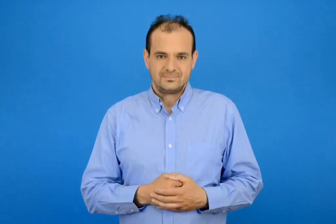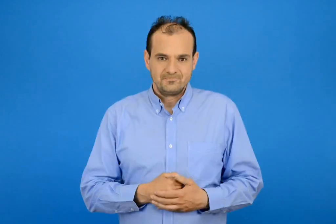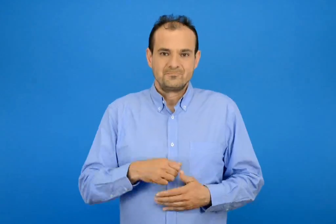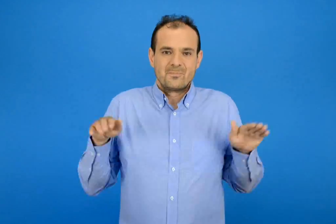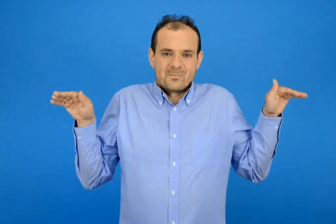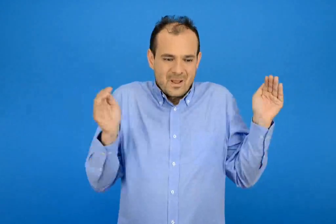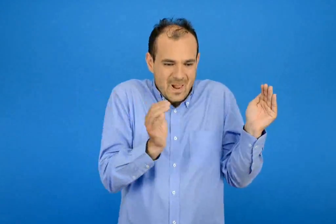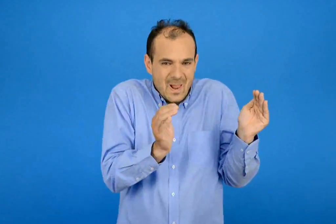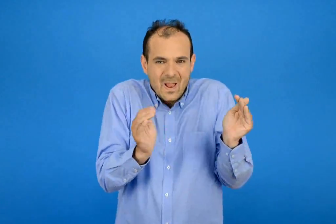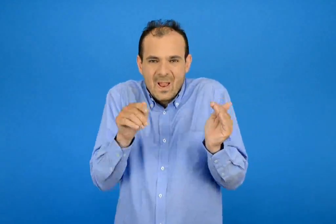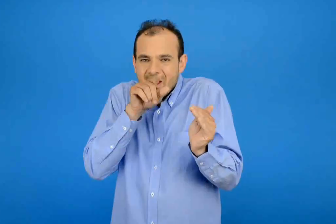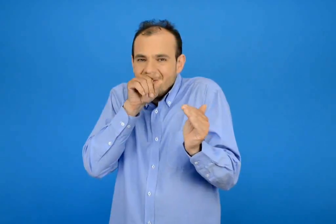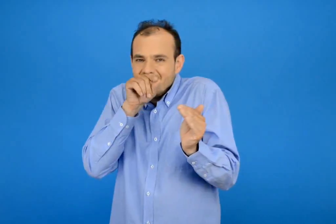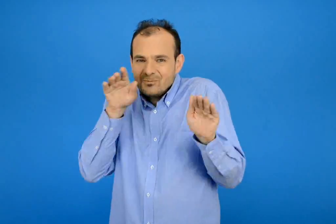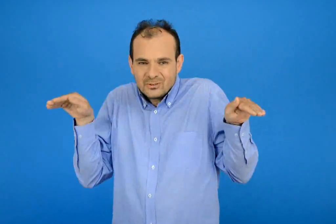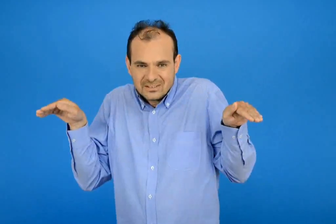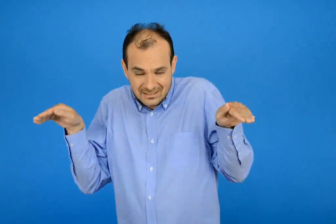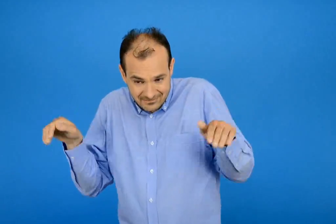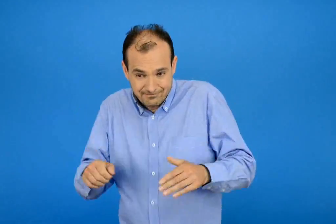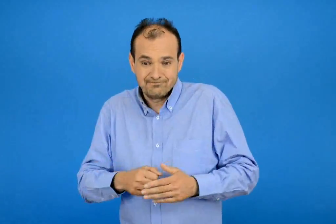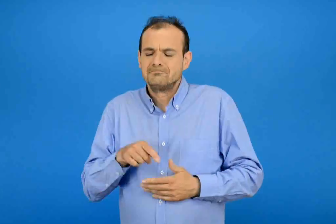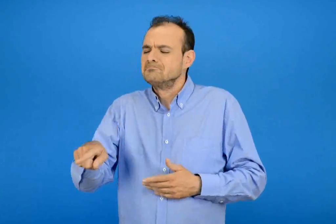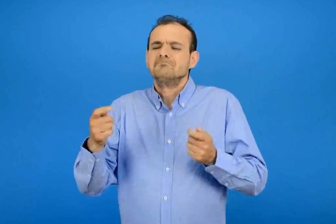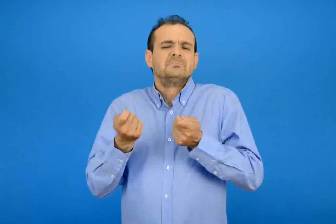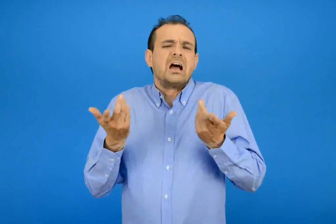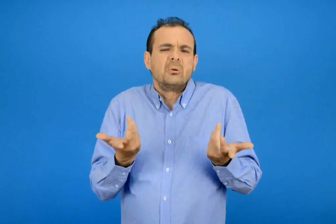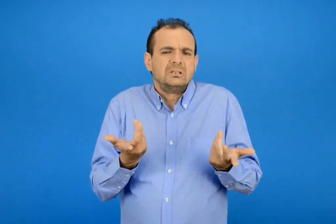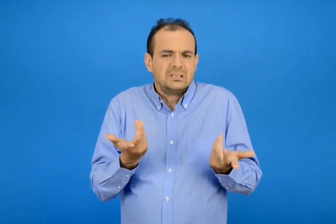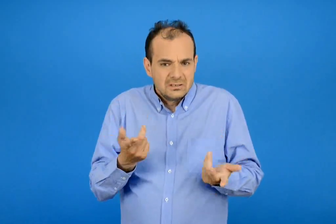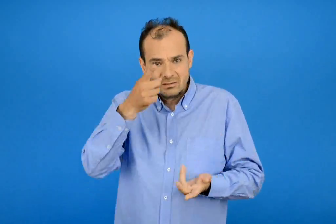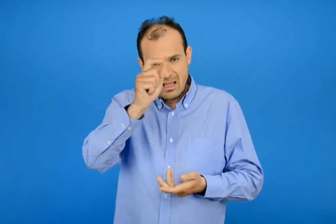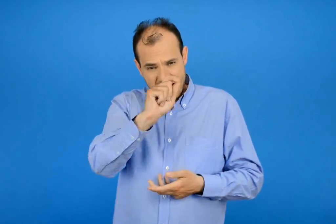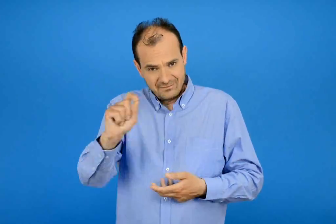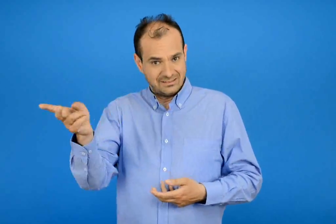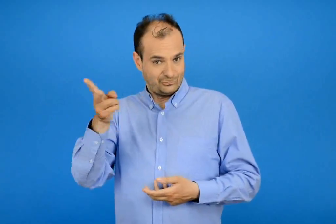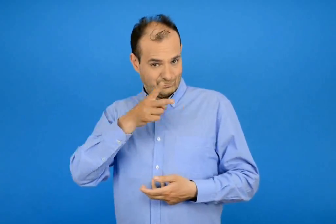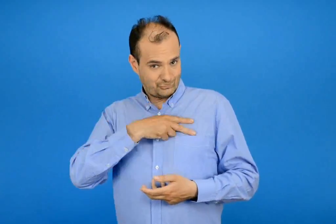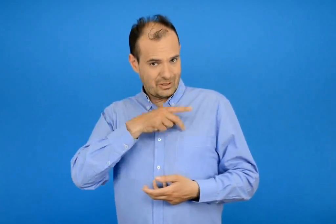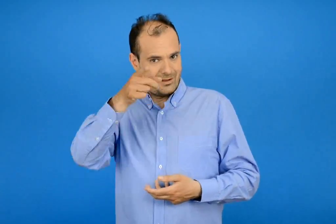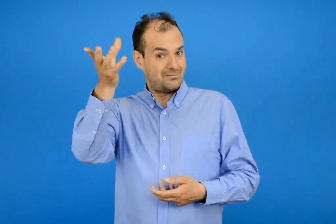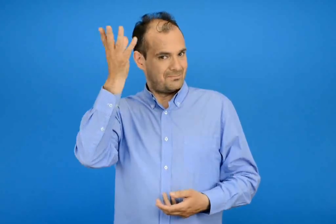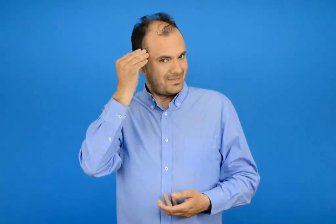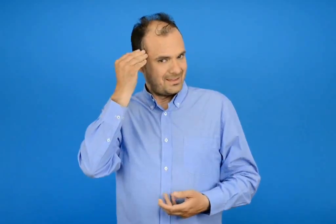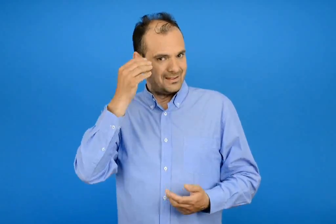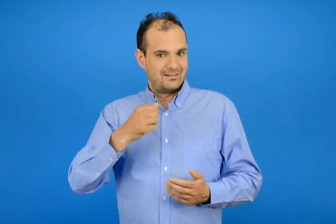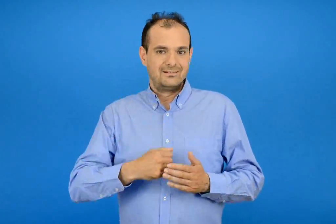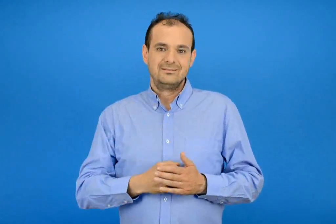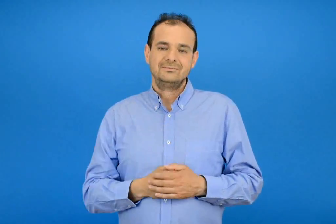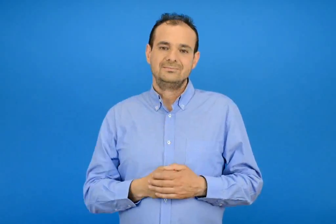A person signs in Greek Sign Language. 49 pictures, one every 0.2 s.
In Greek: μαθέ να γράφεις σωστά τι κάνουν οι μικροί κότσυφες
